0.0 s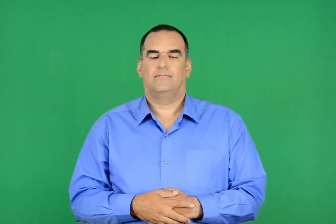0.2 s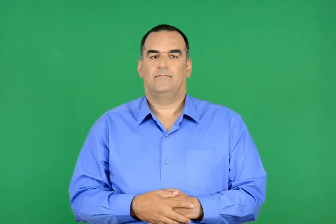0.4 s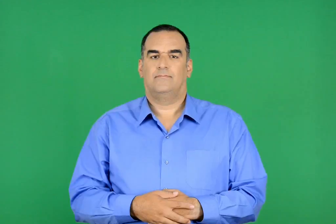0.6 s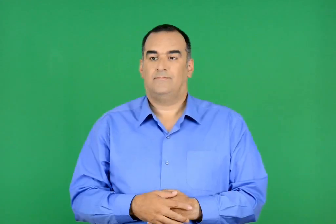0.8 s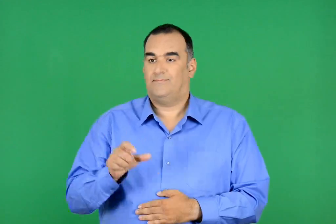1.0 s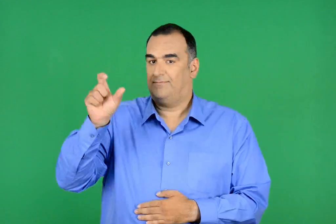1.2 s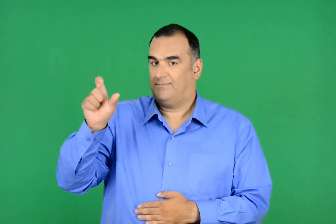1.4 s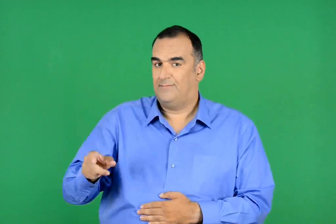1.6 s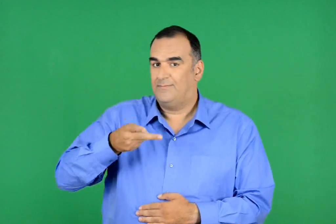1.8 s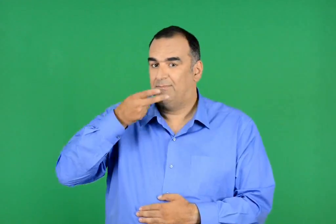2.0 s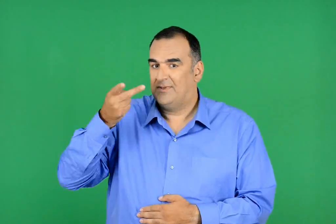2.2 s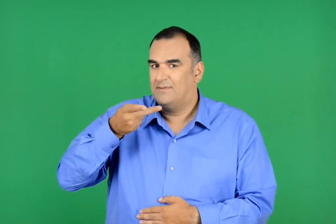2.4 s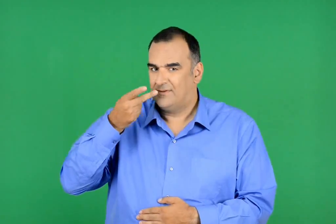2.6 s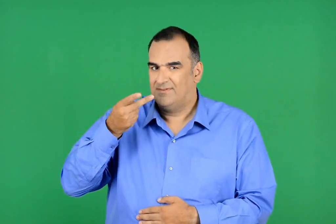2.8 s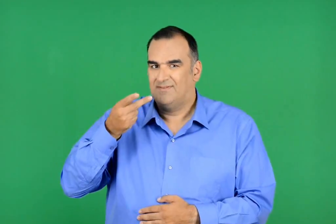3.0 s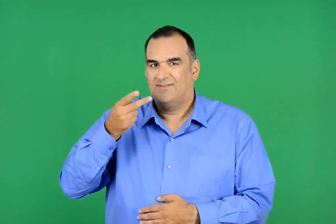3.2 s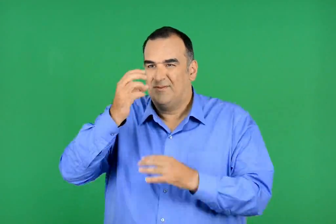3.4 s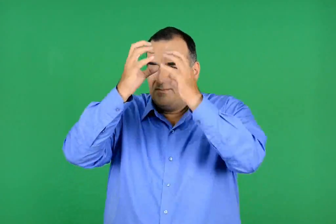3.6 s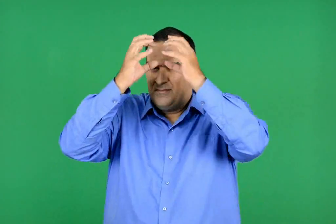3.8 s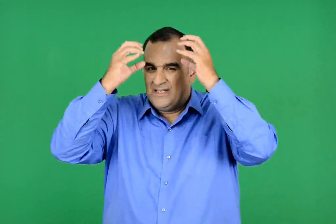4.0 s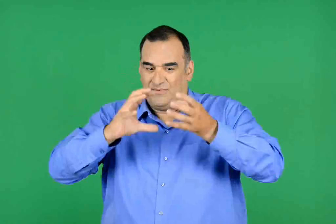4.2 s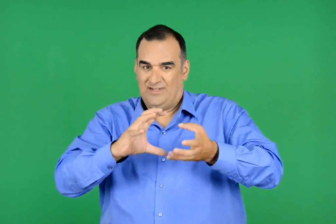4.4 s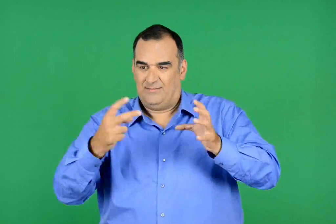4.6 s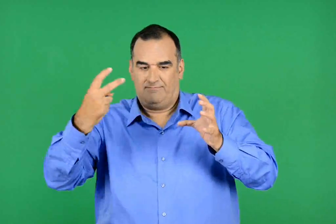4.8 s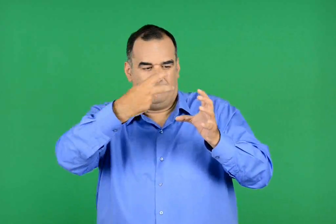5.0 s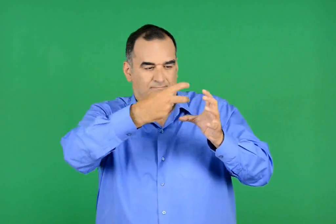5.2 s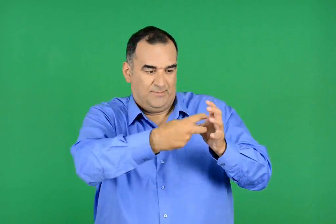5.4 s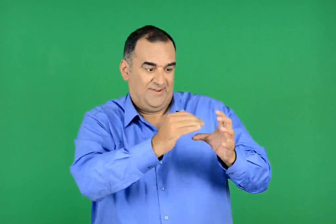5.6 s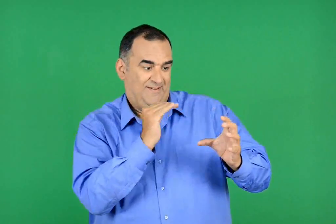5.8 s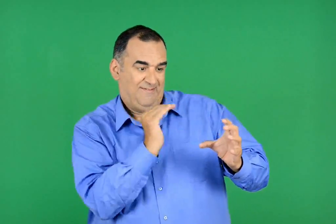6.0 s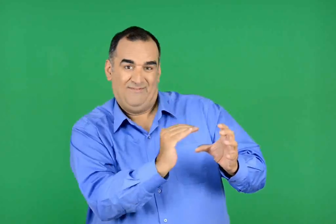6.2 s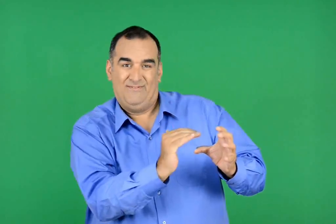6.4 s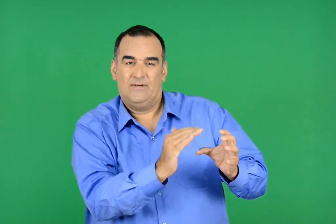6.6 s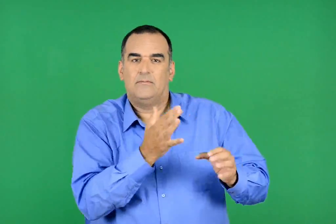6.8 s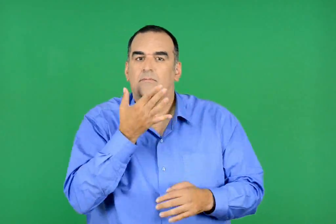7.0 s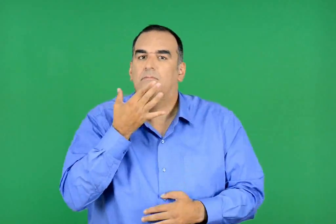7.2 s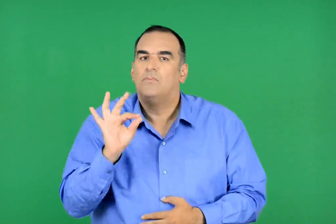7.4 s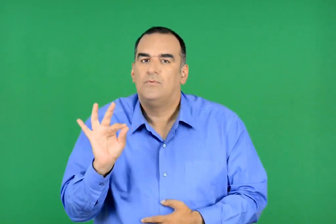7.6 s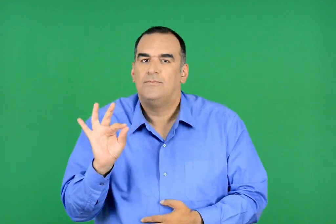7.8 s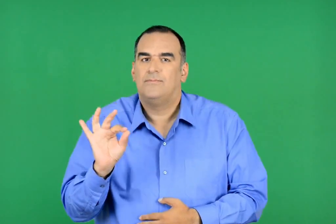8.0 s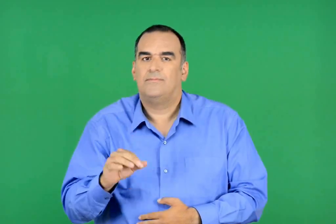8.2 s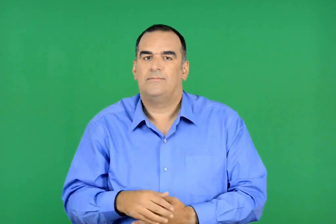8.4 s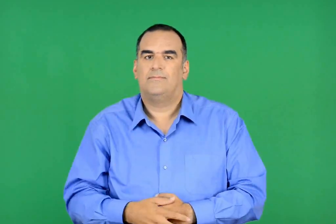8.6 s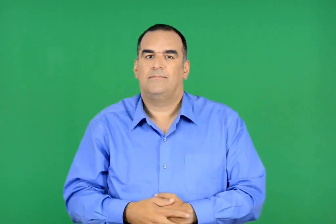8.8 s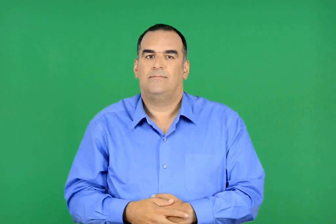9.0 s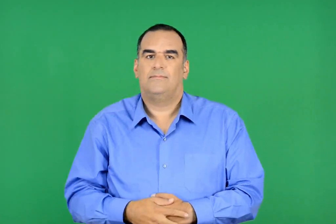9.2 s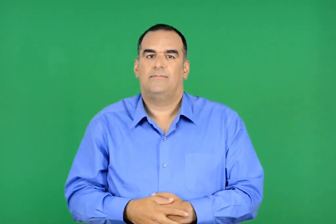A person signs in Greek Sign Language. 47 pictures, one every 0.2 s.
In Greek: γιατί ο ποιητής παρακινεί την περσεφόνη να μείνει στην αγκαλιά της γης ;
